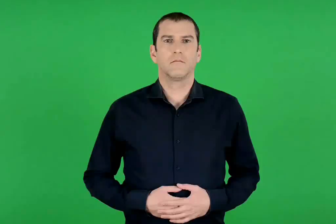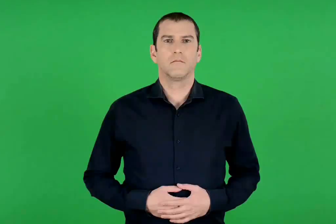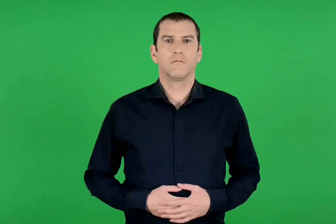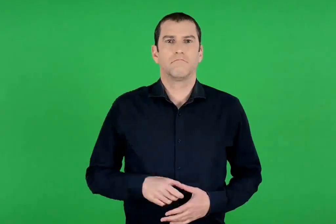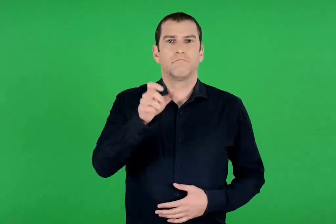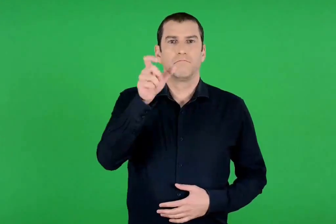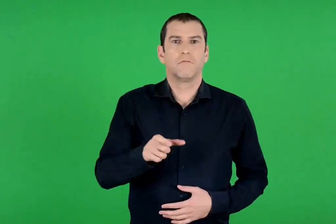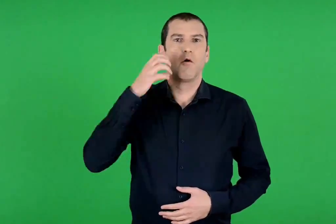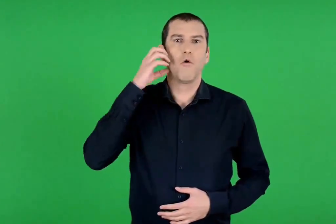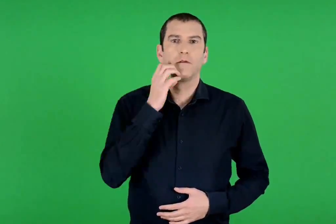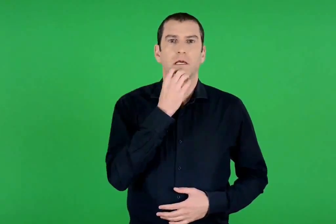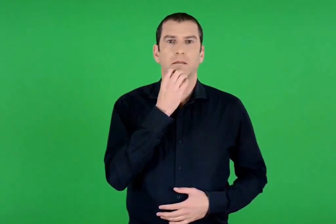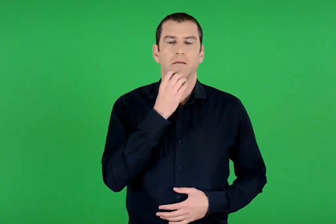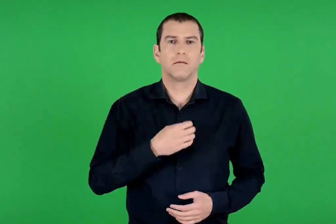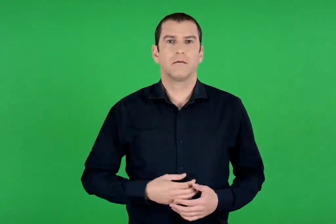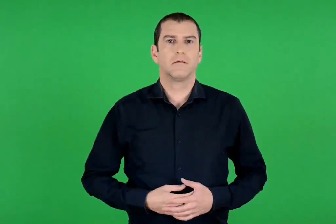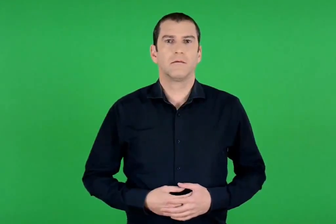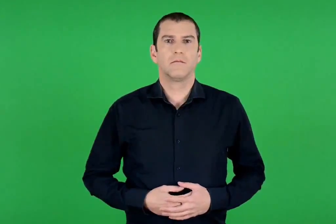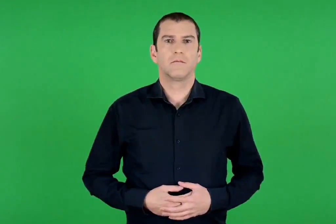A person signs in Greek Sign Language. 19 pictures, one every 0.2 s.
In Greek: ο οδυσσέας
